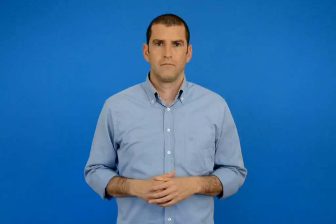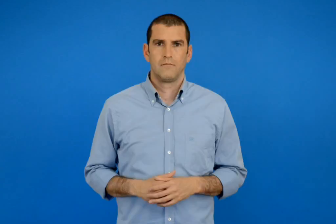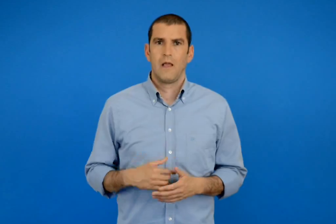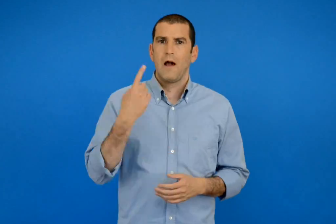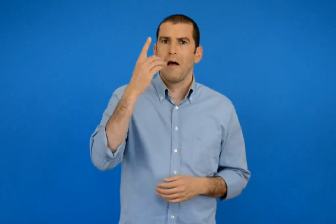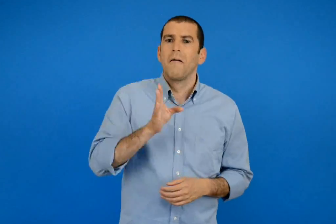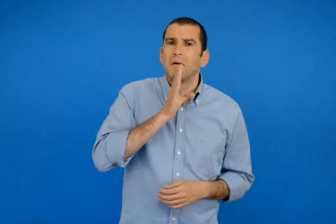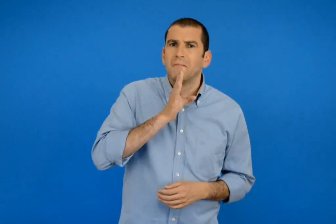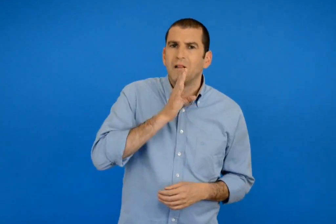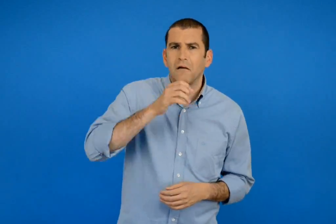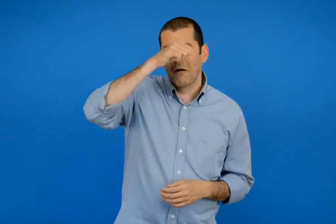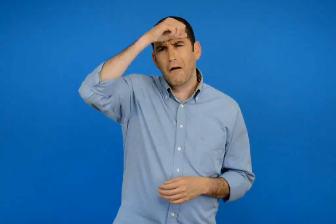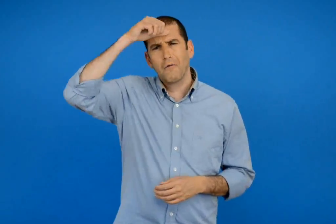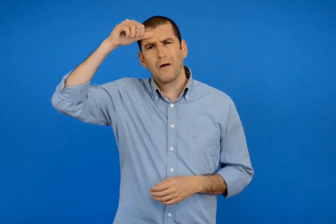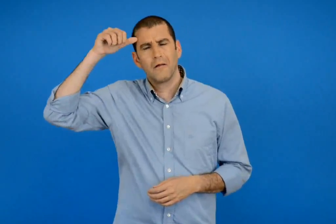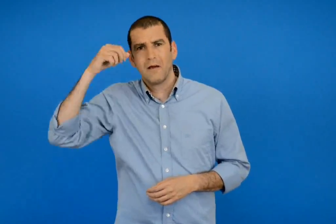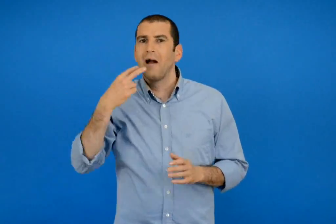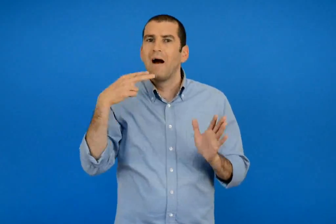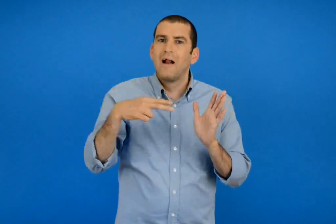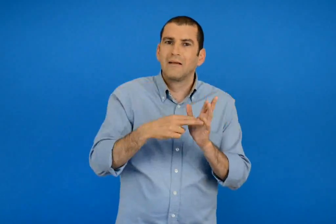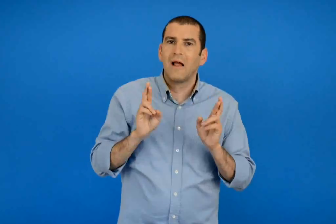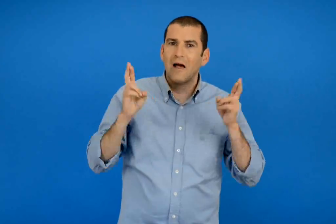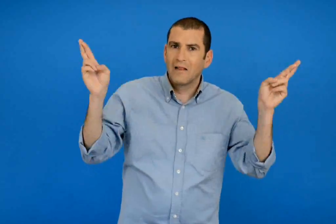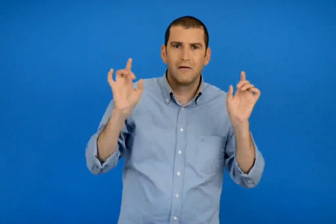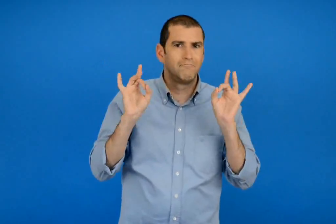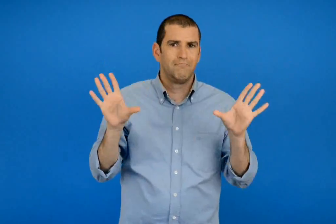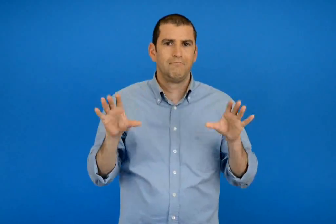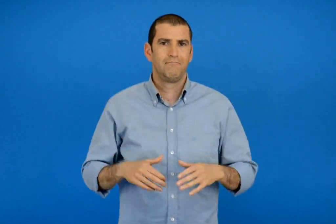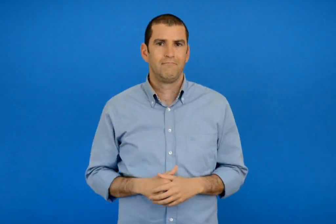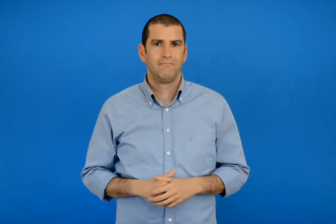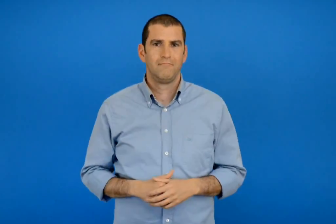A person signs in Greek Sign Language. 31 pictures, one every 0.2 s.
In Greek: εάν καλοκαιρινό μεσημέρι χωρίς ηλεκτρική ενέργεια
